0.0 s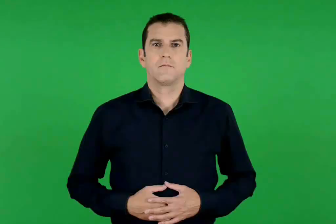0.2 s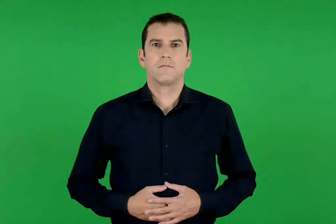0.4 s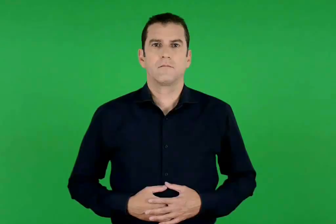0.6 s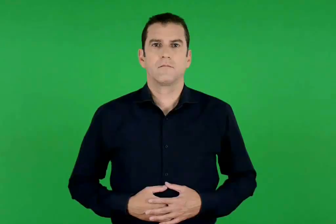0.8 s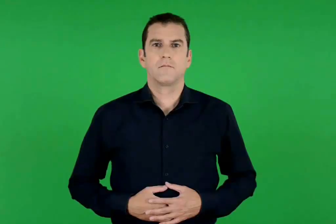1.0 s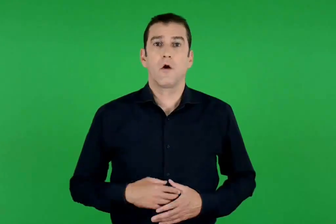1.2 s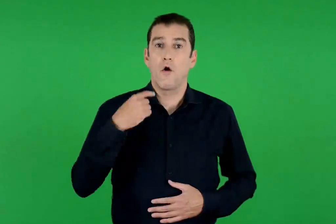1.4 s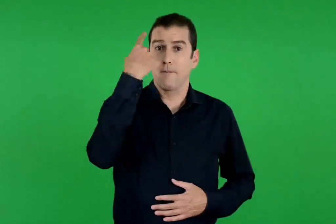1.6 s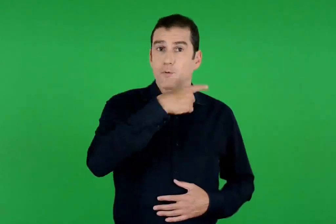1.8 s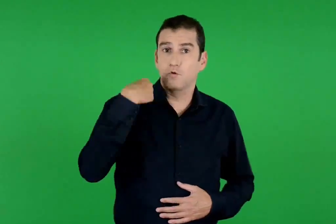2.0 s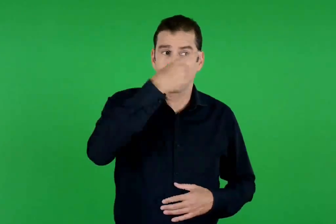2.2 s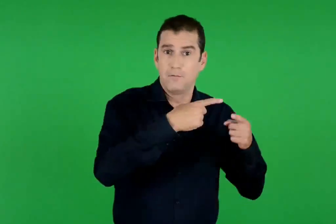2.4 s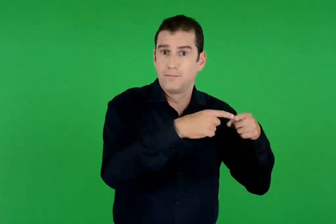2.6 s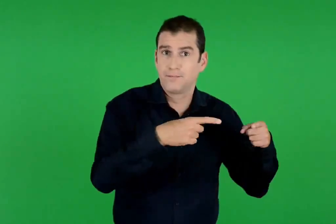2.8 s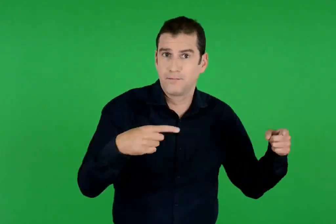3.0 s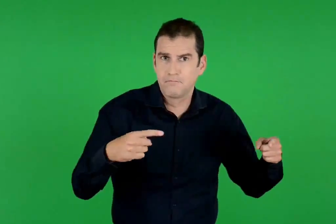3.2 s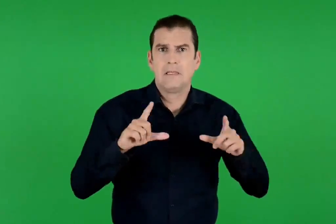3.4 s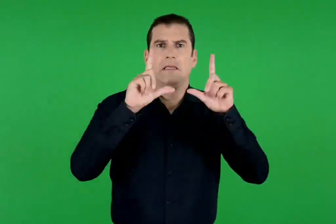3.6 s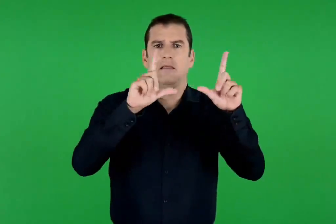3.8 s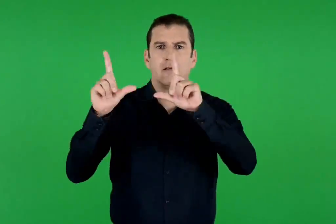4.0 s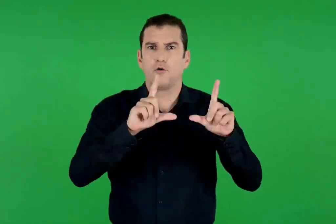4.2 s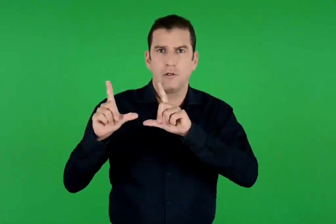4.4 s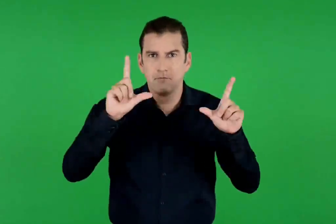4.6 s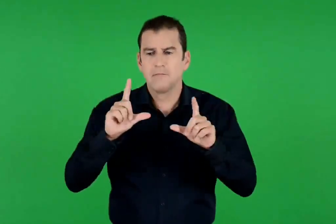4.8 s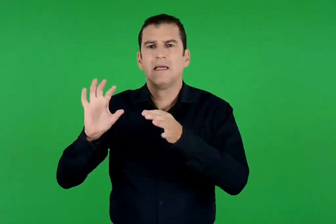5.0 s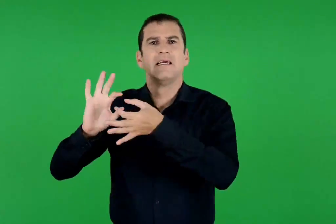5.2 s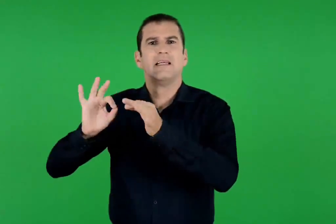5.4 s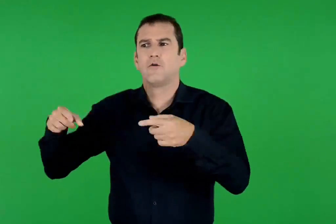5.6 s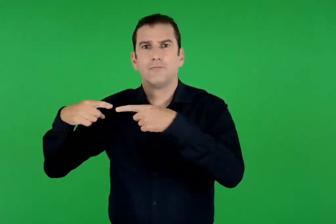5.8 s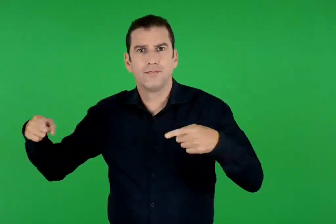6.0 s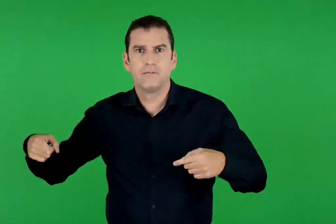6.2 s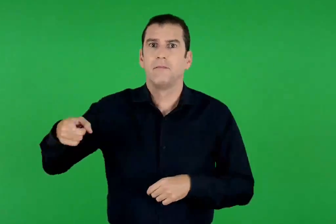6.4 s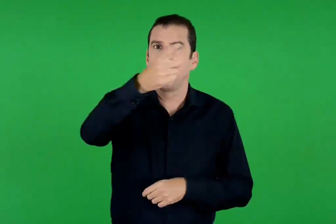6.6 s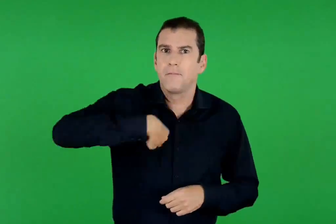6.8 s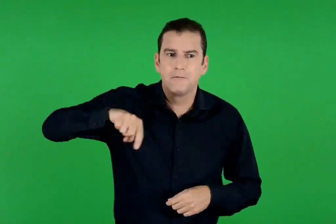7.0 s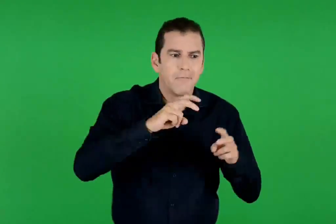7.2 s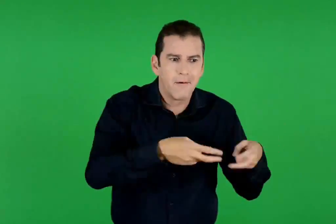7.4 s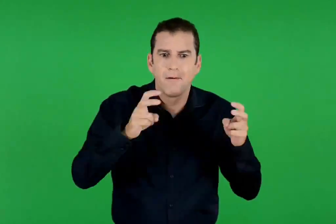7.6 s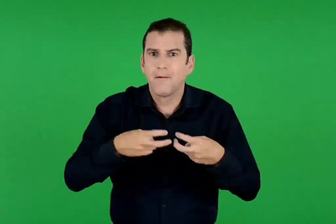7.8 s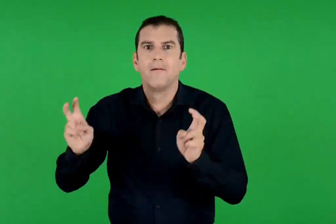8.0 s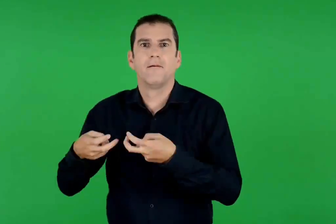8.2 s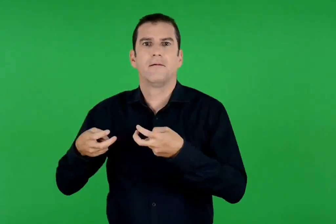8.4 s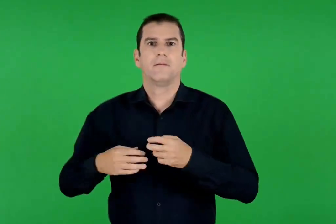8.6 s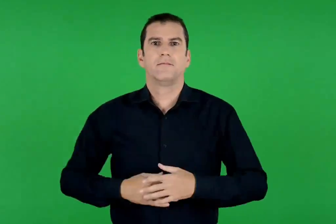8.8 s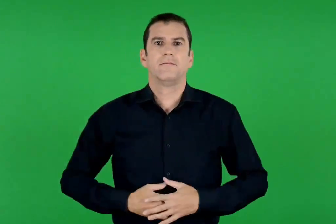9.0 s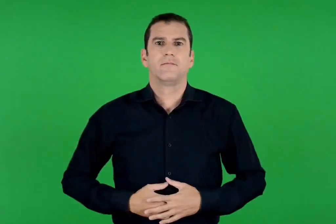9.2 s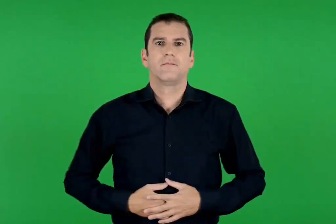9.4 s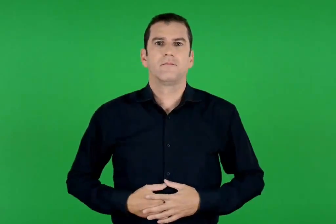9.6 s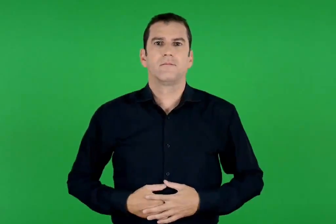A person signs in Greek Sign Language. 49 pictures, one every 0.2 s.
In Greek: ανακαλύπτουμε πρόσωπα , εικόνες και ιστορίες
